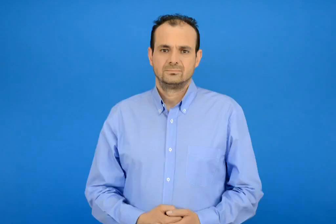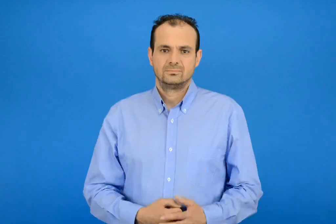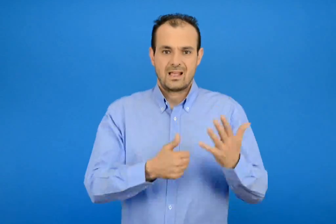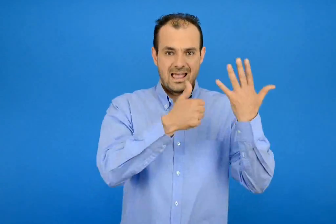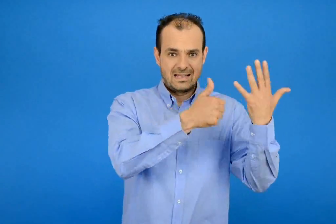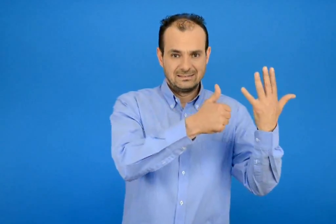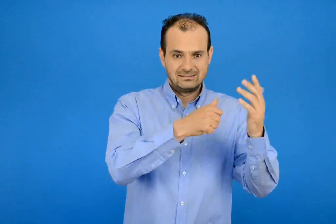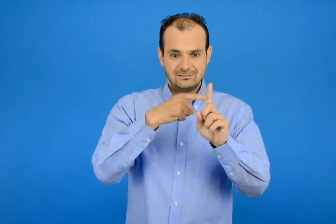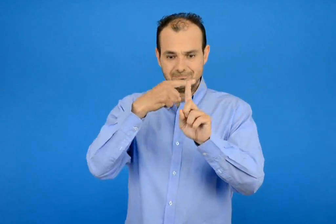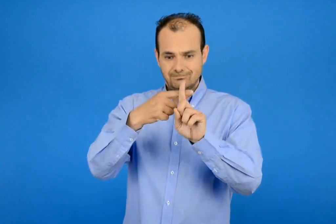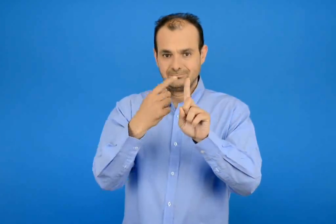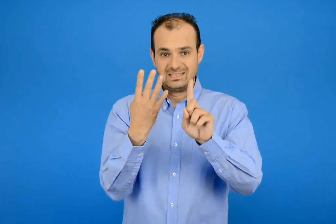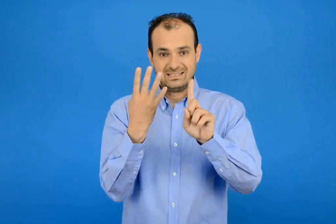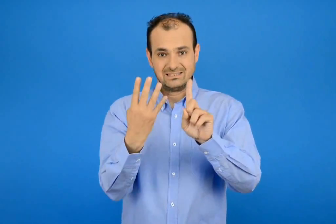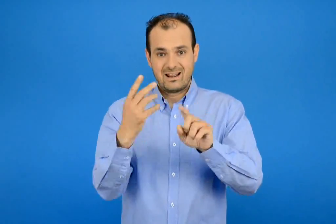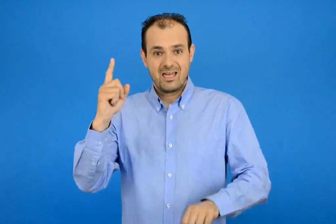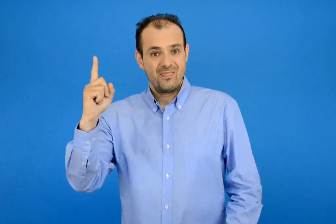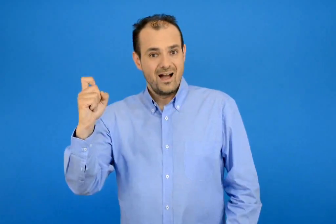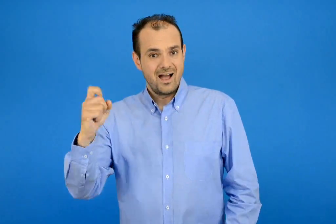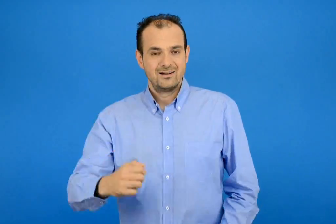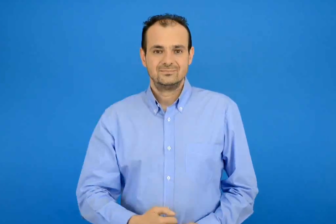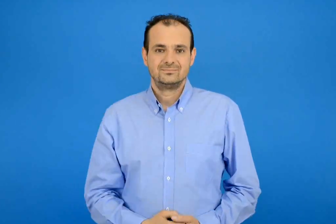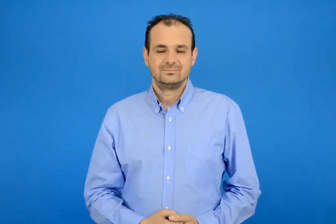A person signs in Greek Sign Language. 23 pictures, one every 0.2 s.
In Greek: 6 + 4 = 10
